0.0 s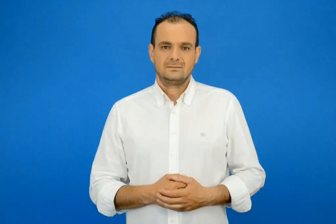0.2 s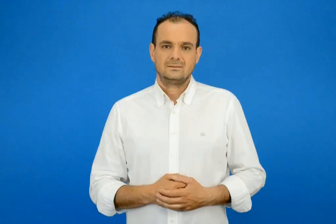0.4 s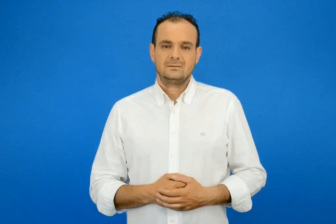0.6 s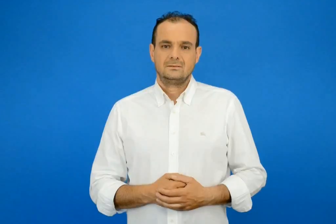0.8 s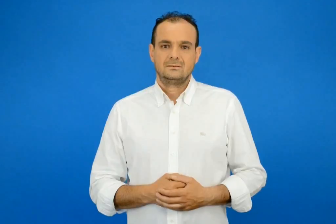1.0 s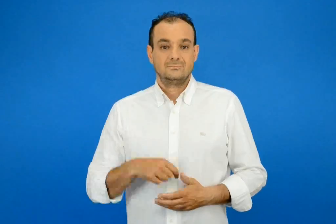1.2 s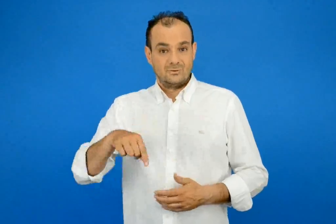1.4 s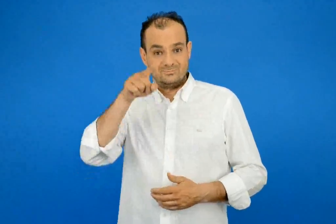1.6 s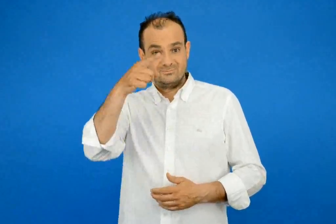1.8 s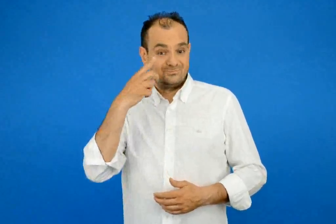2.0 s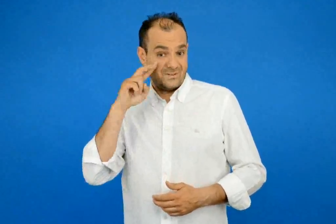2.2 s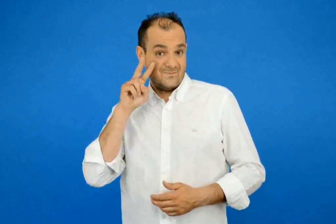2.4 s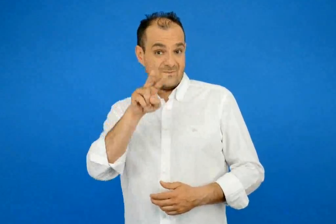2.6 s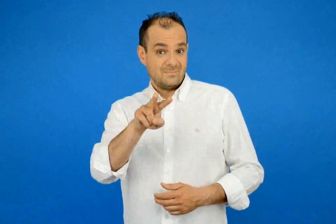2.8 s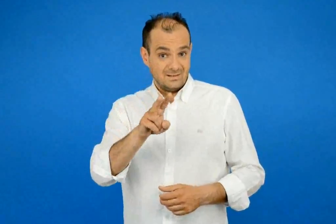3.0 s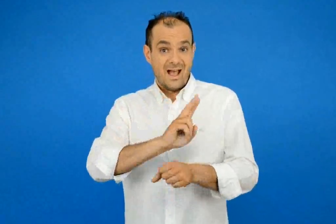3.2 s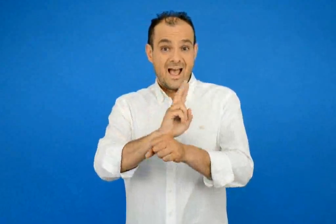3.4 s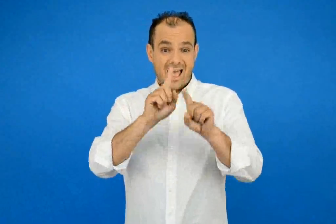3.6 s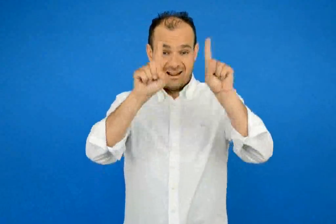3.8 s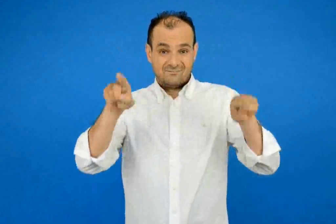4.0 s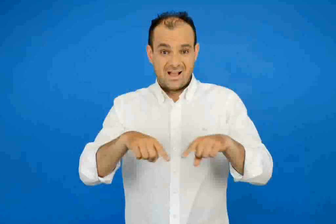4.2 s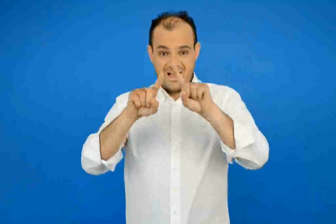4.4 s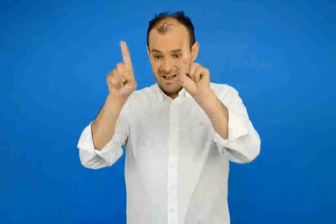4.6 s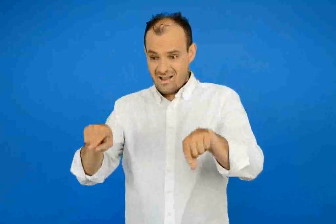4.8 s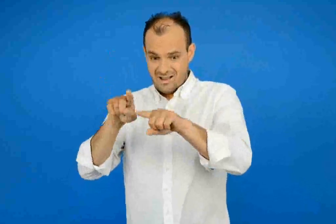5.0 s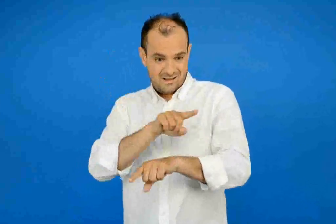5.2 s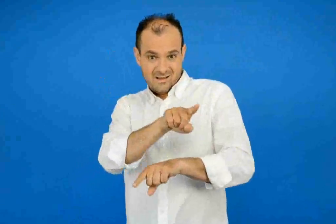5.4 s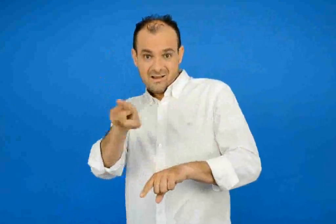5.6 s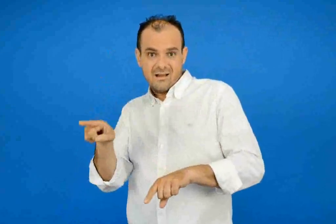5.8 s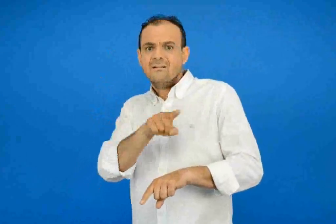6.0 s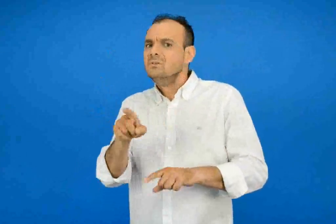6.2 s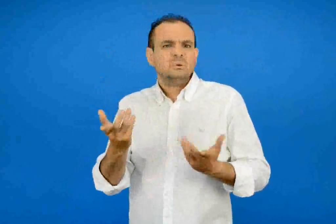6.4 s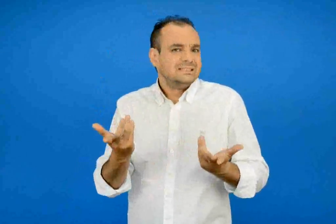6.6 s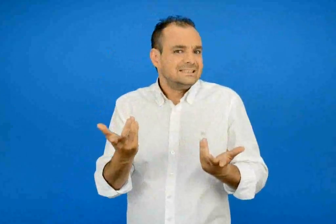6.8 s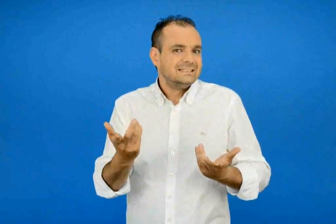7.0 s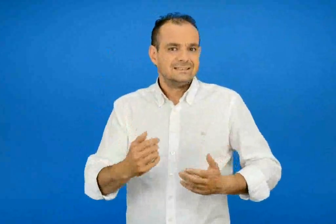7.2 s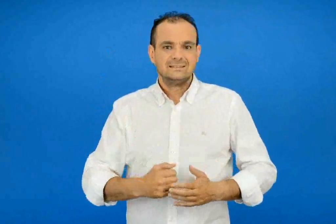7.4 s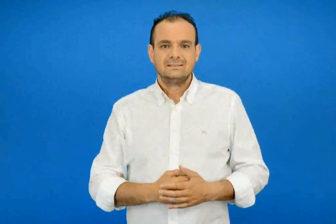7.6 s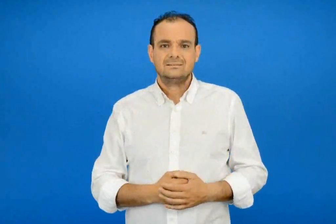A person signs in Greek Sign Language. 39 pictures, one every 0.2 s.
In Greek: τι είναι τα έγγραφα που βλέπεις εδώ ;
